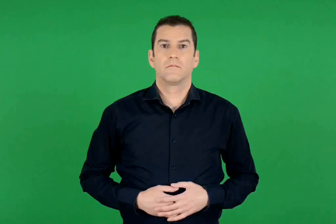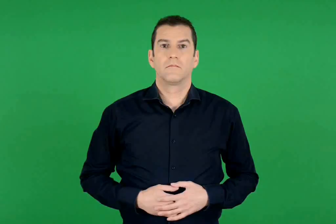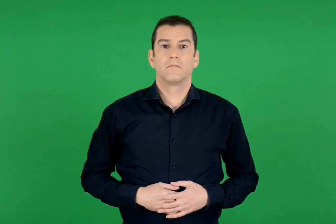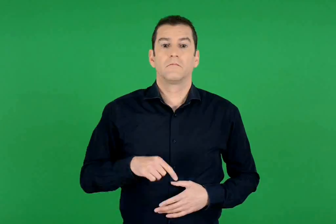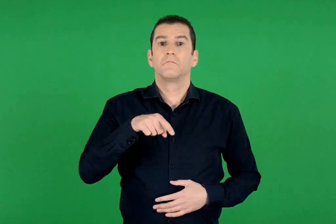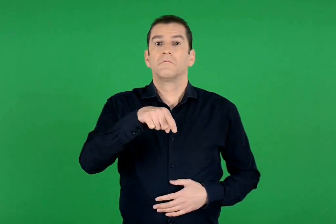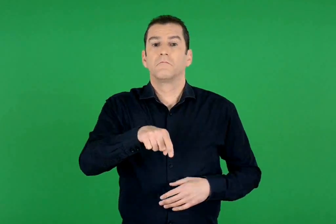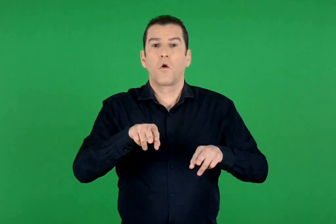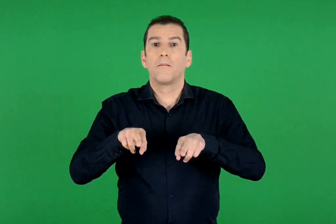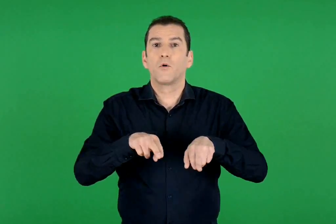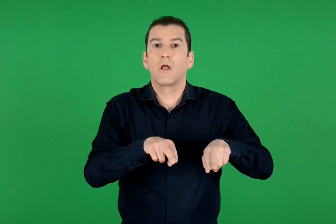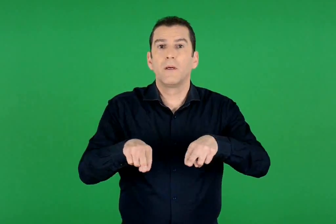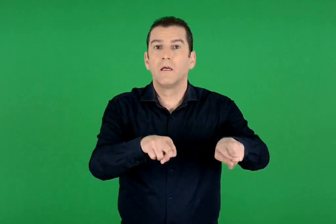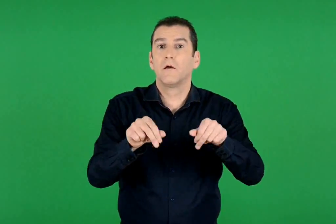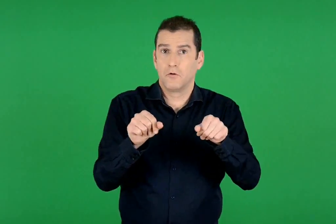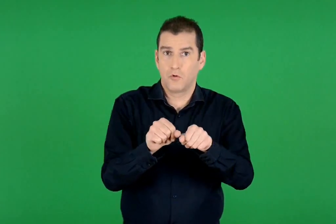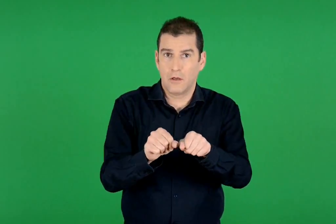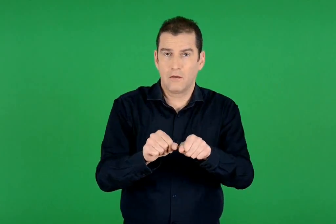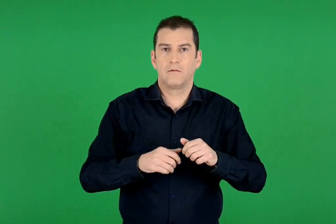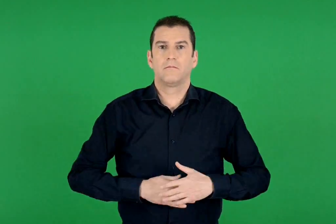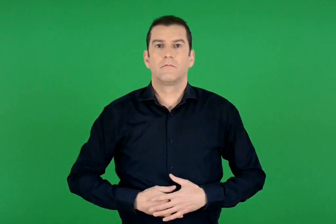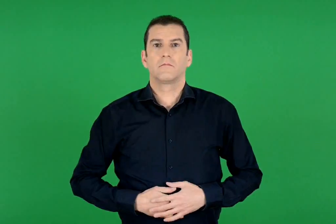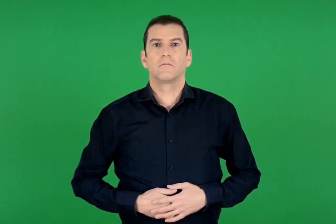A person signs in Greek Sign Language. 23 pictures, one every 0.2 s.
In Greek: κοντά σε ποτάμι
